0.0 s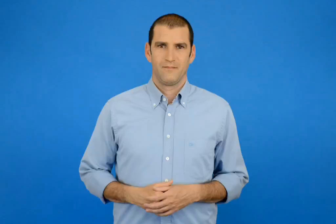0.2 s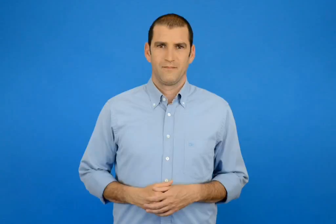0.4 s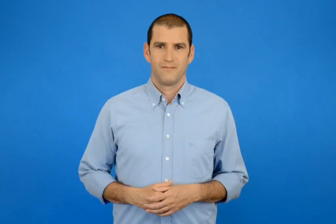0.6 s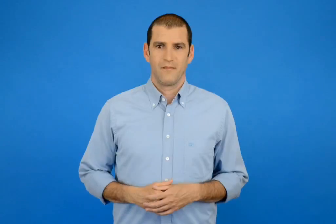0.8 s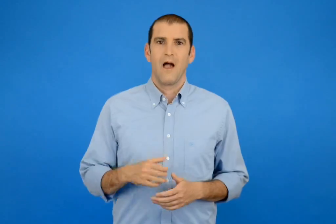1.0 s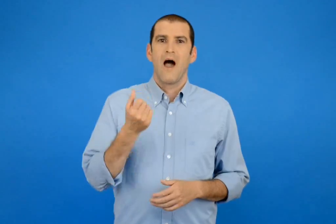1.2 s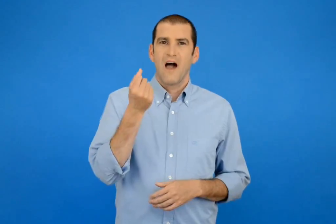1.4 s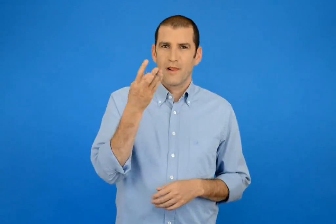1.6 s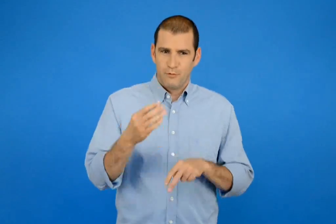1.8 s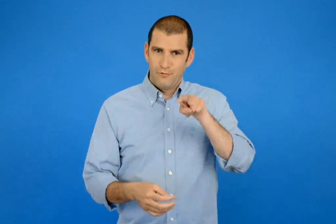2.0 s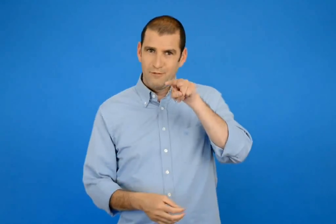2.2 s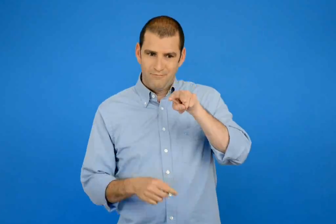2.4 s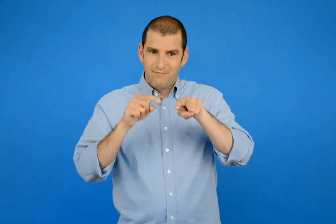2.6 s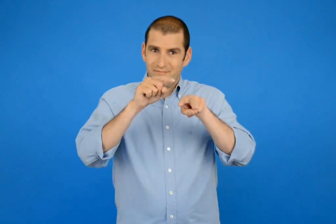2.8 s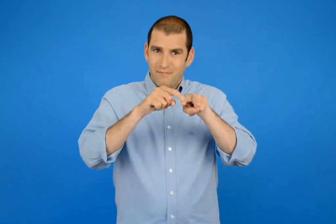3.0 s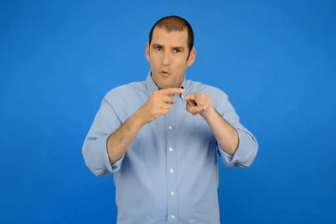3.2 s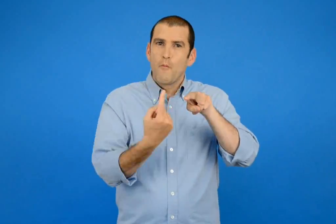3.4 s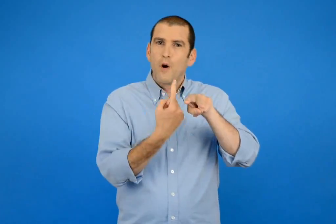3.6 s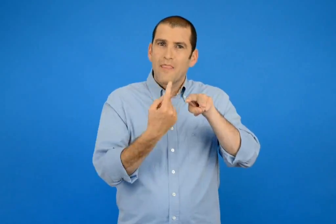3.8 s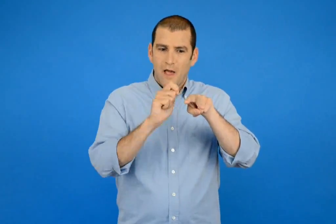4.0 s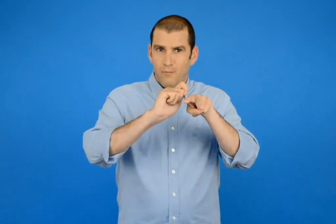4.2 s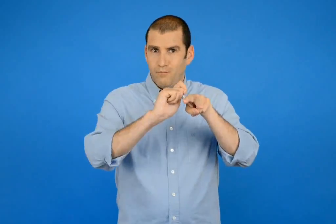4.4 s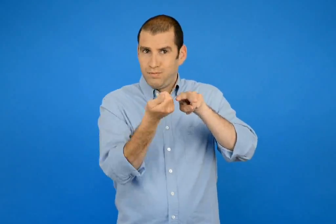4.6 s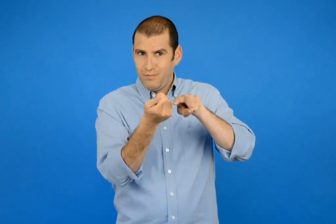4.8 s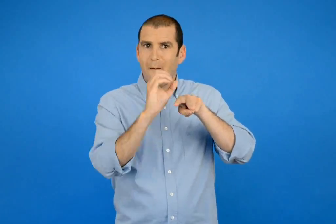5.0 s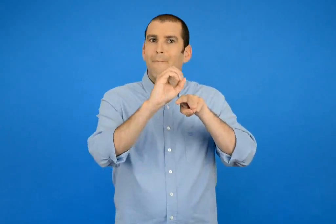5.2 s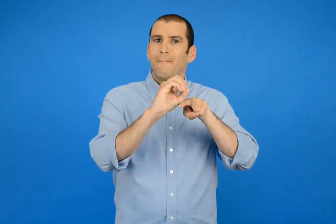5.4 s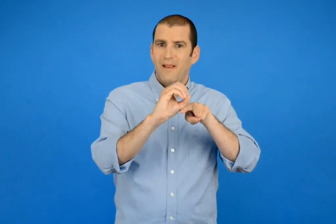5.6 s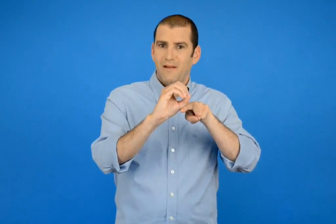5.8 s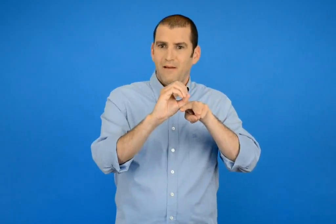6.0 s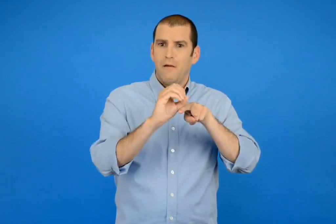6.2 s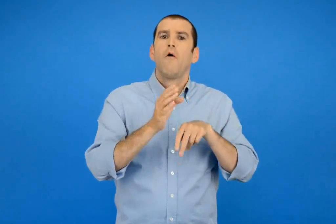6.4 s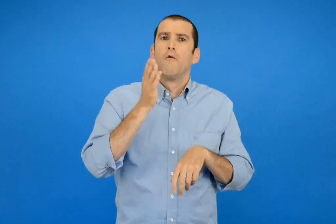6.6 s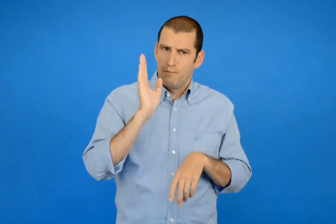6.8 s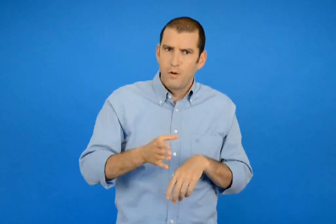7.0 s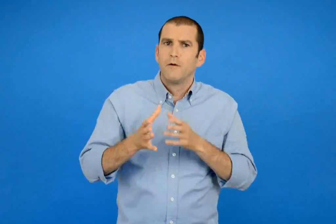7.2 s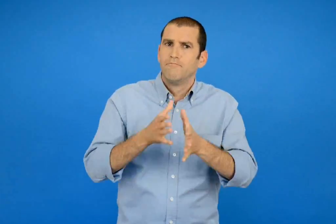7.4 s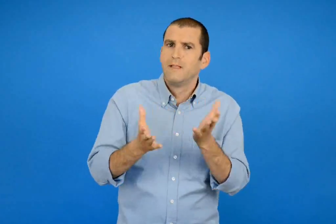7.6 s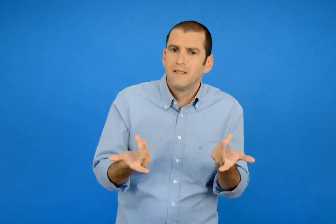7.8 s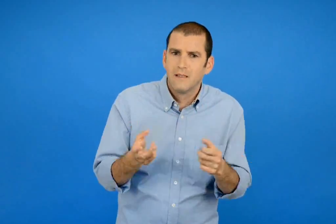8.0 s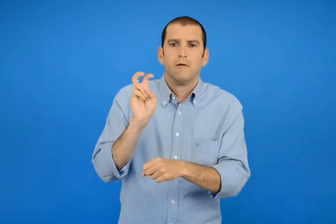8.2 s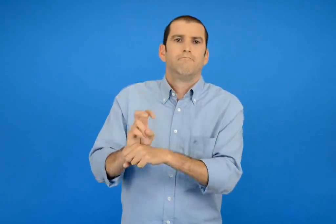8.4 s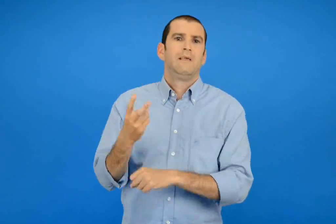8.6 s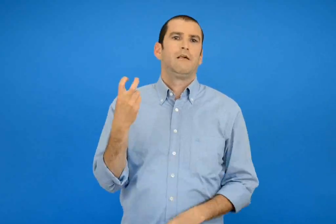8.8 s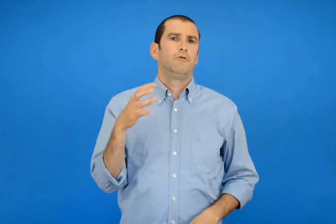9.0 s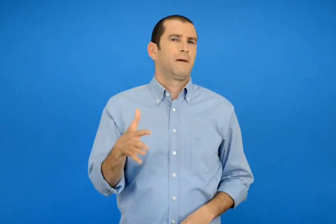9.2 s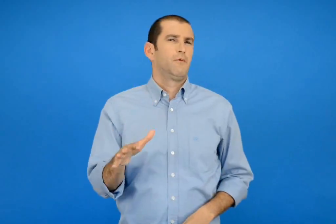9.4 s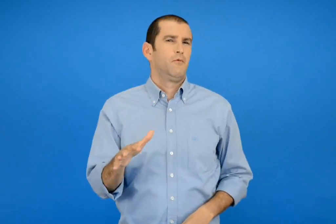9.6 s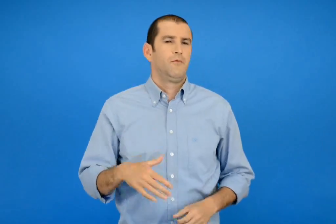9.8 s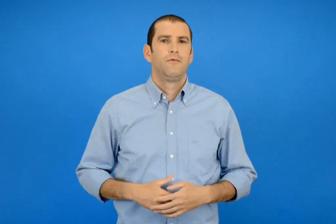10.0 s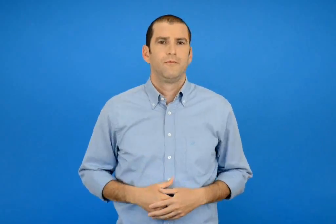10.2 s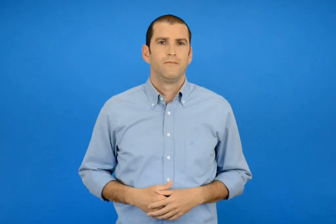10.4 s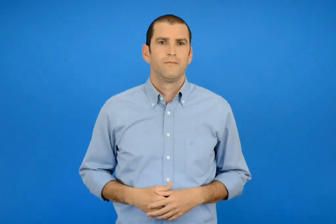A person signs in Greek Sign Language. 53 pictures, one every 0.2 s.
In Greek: αν στρογγυλέψουμε τον αριθμό μπορούμε να πούμε ότι έμειναν περίπου 20
